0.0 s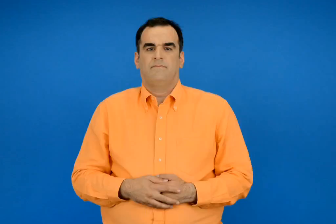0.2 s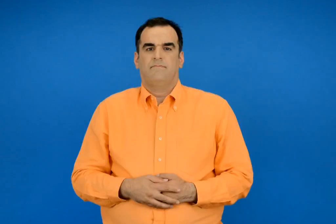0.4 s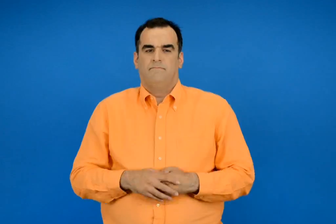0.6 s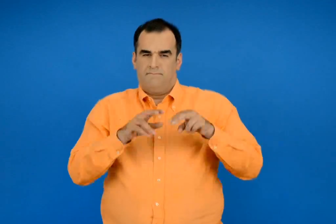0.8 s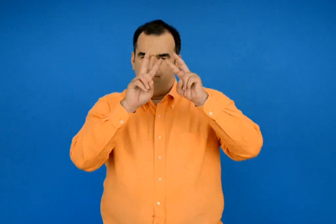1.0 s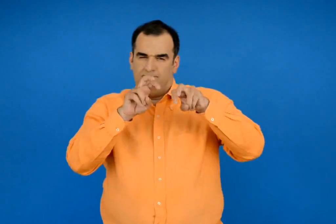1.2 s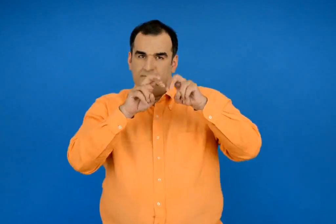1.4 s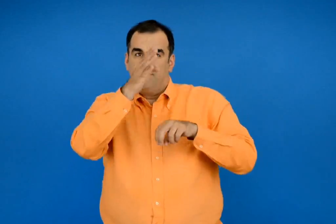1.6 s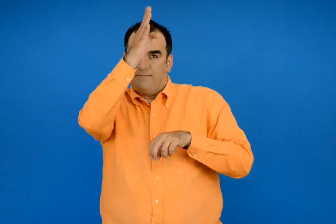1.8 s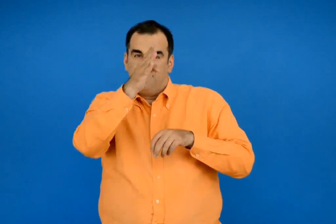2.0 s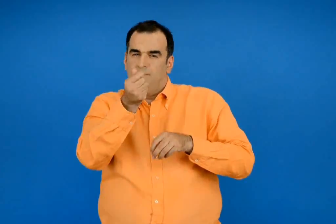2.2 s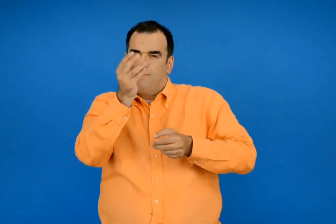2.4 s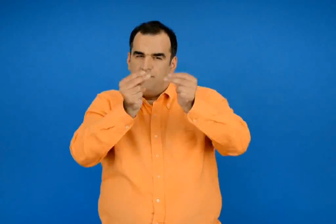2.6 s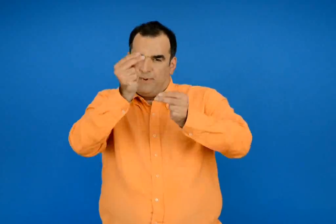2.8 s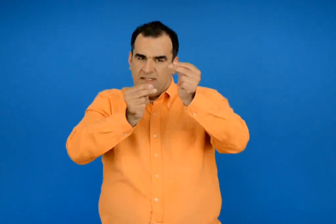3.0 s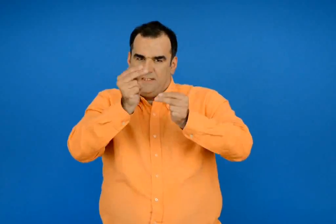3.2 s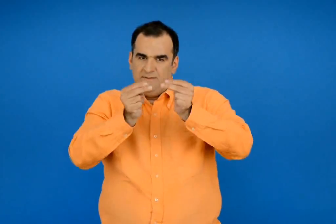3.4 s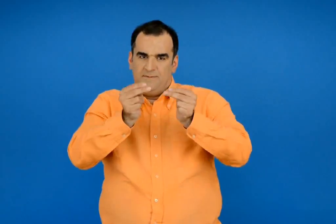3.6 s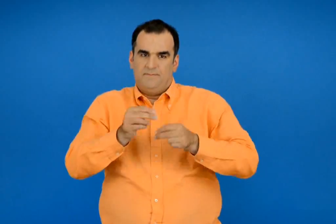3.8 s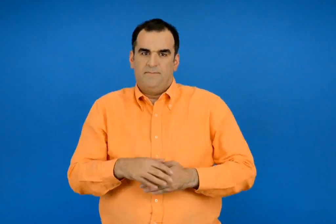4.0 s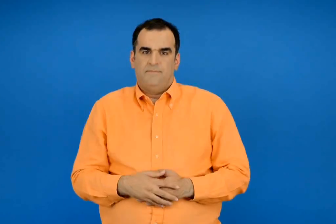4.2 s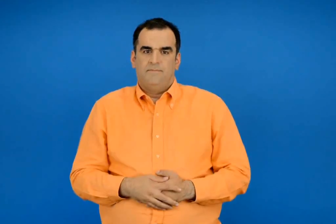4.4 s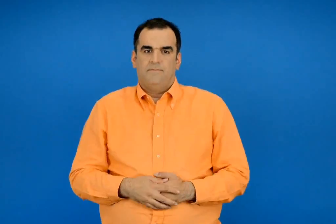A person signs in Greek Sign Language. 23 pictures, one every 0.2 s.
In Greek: ελέγχω με κάθετες πράξεις
